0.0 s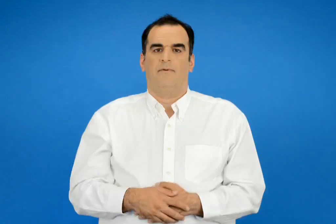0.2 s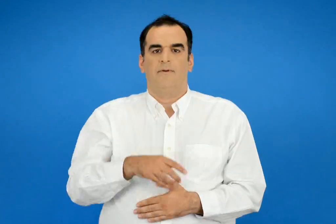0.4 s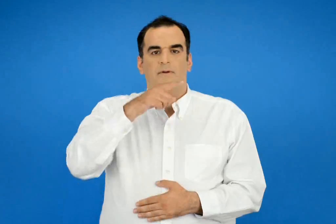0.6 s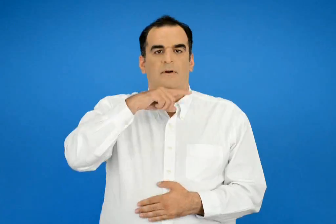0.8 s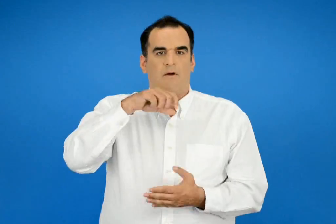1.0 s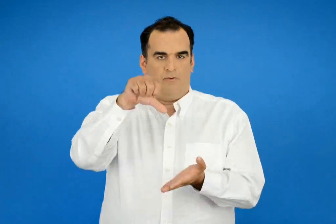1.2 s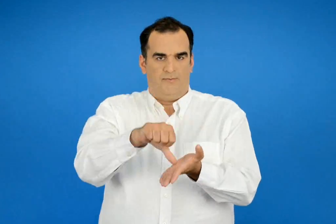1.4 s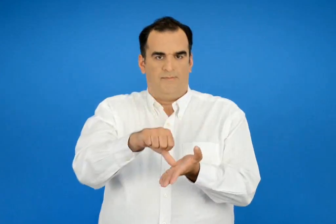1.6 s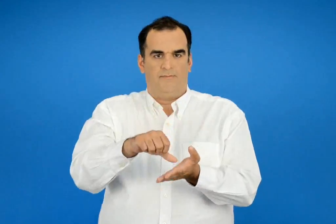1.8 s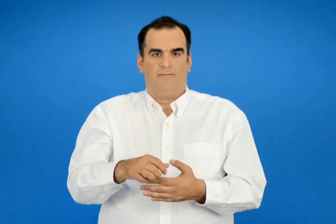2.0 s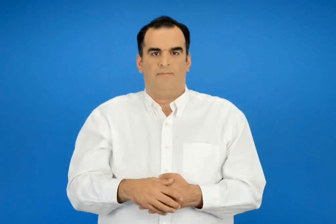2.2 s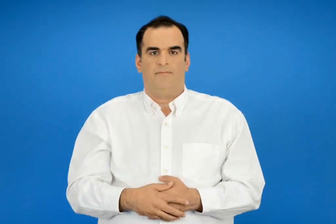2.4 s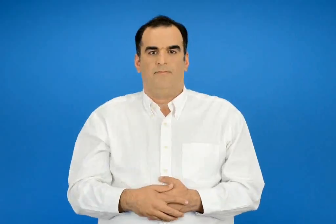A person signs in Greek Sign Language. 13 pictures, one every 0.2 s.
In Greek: ηράκλειο
